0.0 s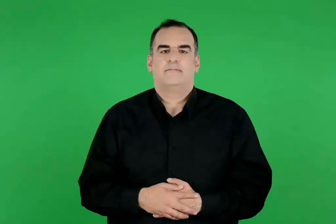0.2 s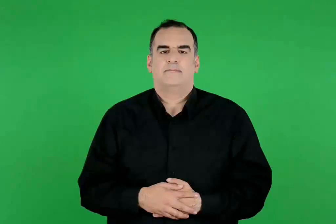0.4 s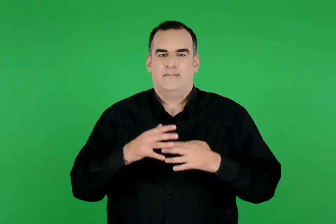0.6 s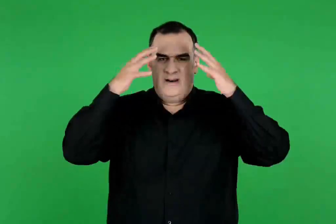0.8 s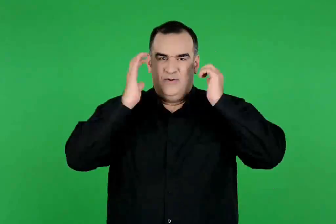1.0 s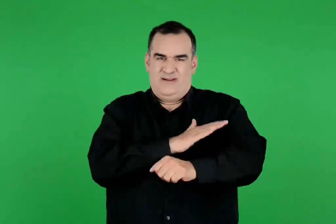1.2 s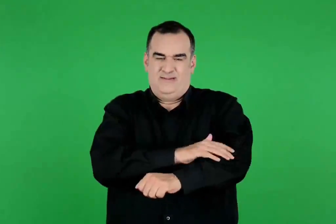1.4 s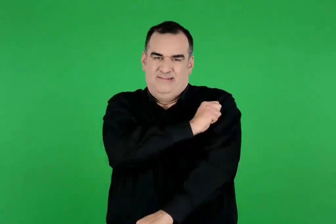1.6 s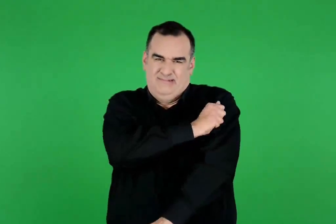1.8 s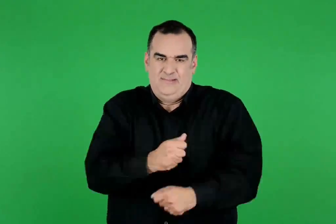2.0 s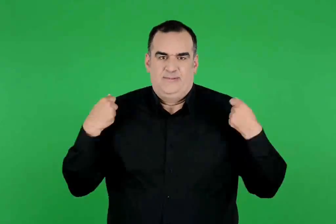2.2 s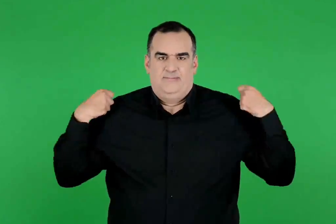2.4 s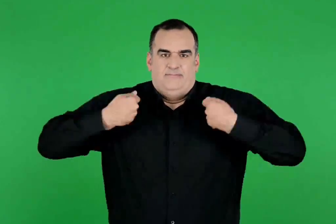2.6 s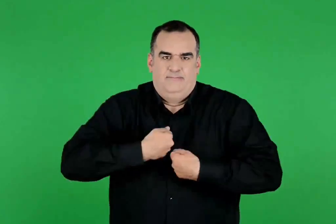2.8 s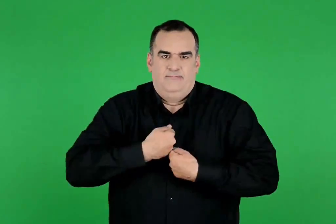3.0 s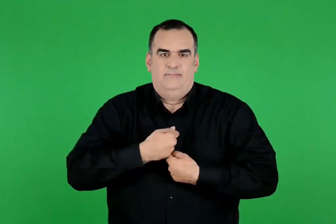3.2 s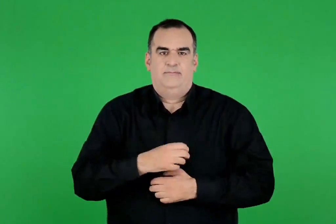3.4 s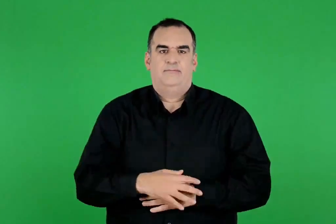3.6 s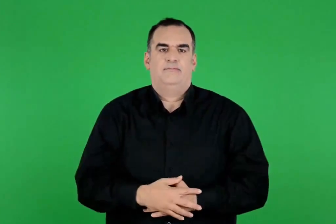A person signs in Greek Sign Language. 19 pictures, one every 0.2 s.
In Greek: η λεοντή
